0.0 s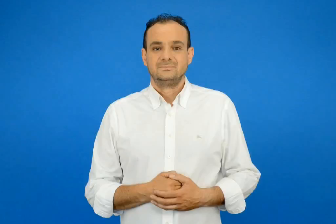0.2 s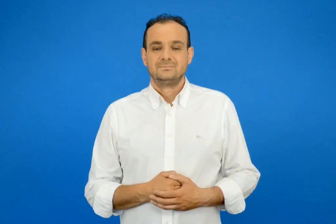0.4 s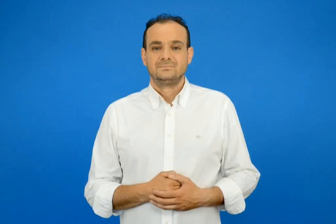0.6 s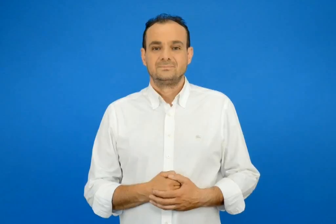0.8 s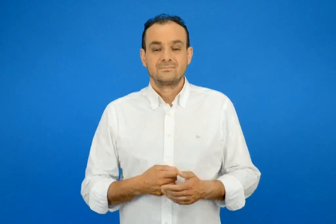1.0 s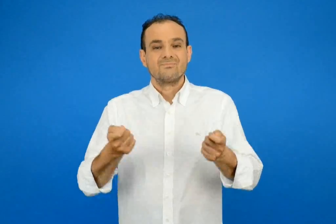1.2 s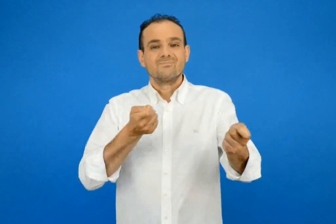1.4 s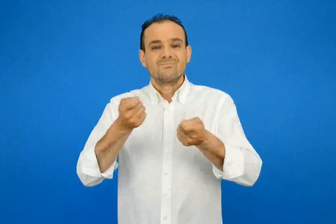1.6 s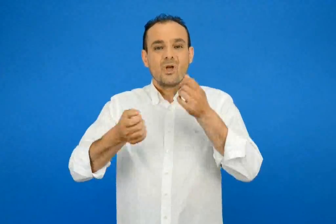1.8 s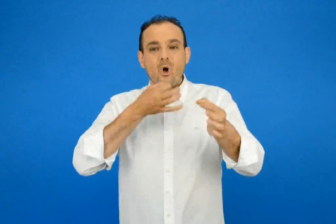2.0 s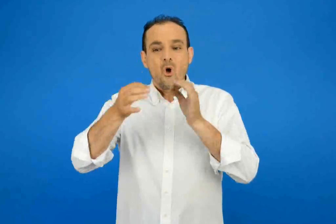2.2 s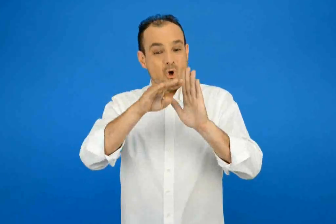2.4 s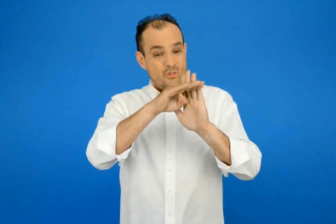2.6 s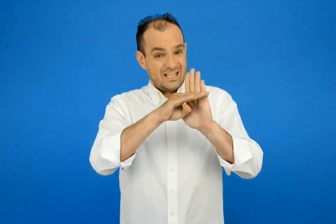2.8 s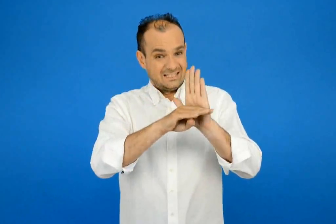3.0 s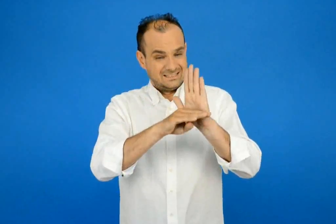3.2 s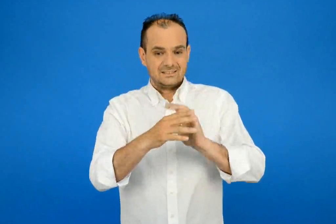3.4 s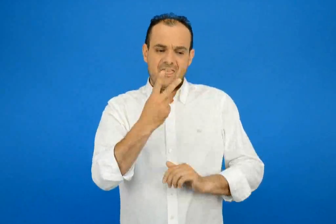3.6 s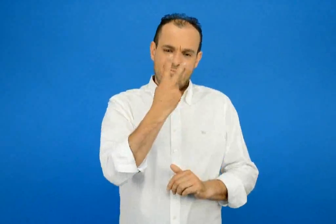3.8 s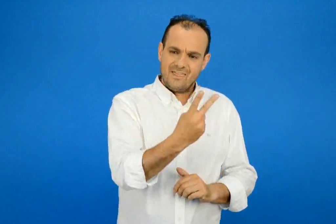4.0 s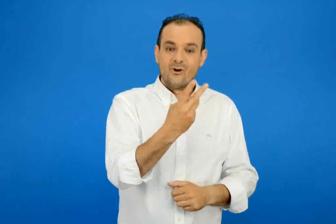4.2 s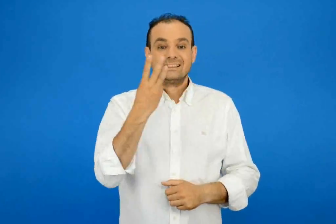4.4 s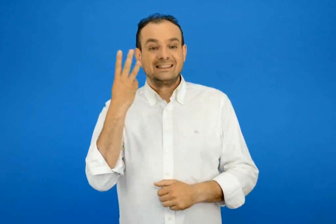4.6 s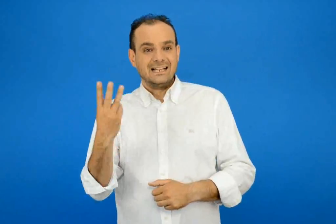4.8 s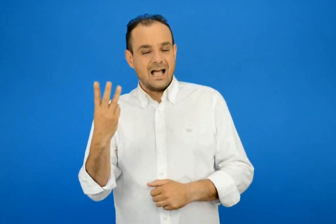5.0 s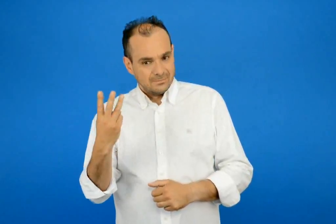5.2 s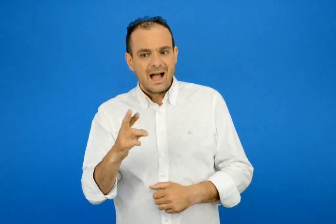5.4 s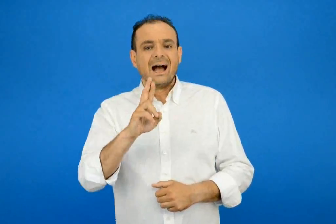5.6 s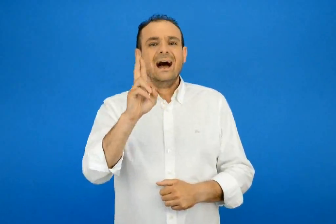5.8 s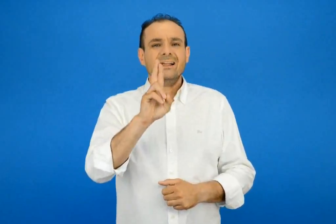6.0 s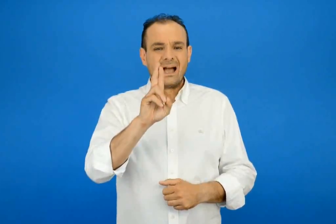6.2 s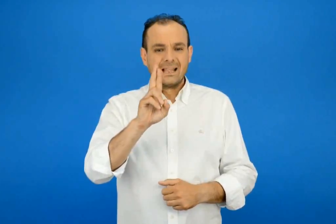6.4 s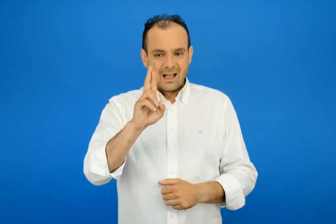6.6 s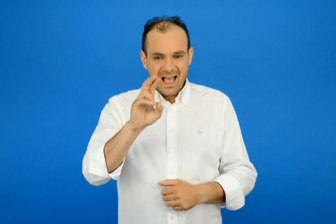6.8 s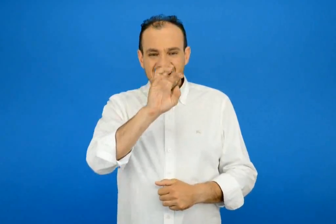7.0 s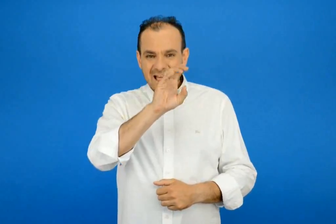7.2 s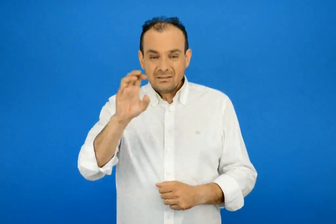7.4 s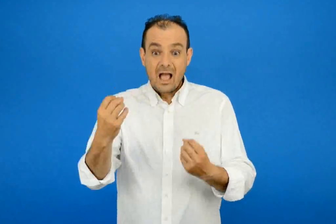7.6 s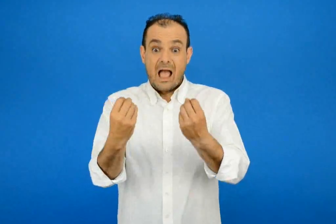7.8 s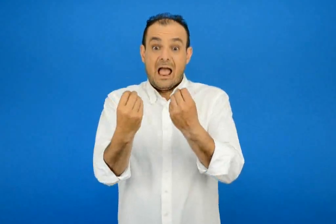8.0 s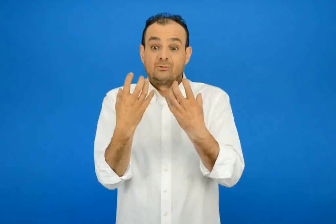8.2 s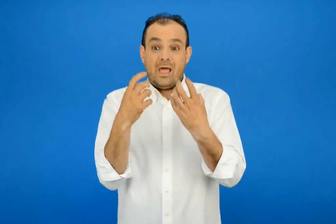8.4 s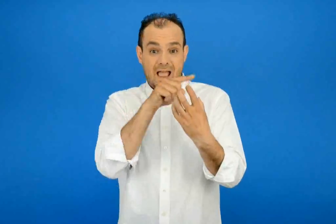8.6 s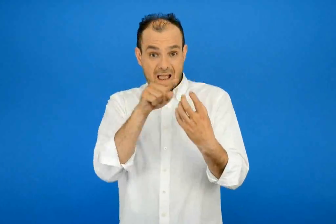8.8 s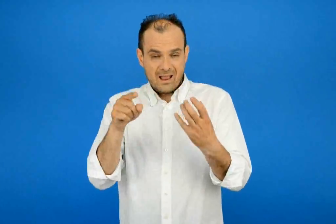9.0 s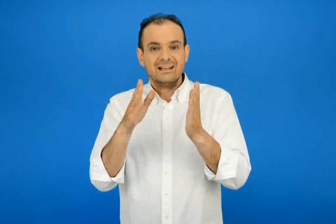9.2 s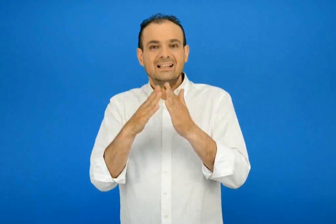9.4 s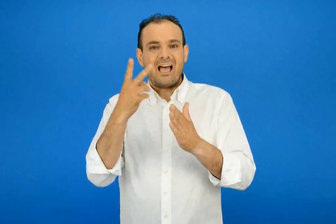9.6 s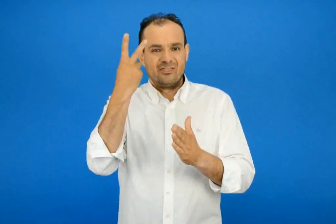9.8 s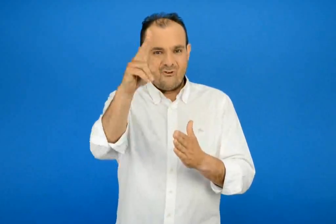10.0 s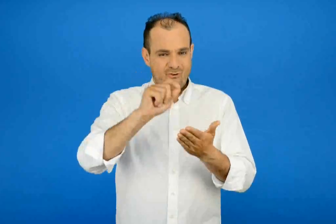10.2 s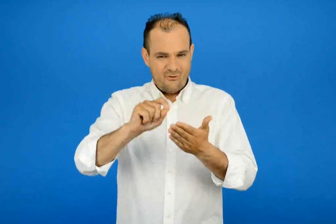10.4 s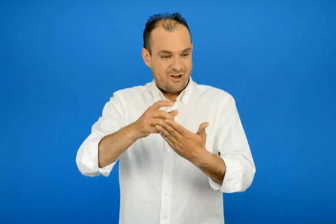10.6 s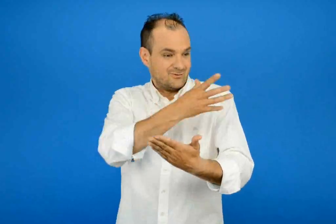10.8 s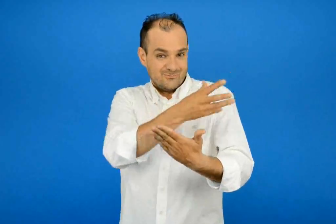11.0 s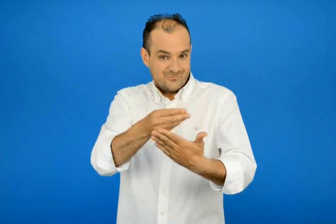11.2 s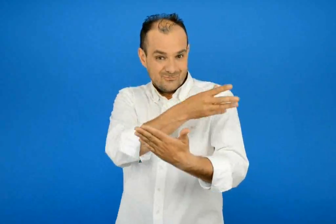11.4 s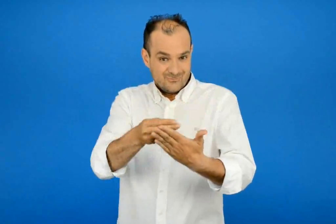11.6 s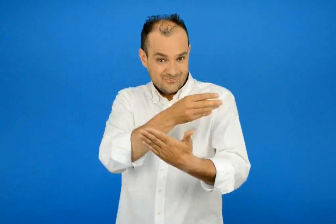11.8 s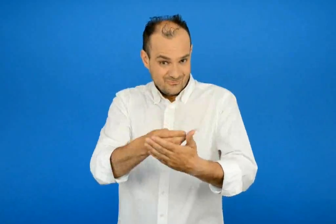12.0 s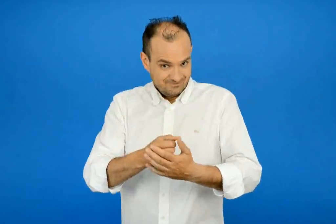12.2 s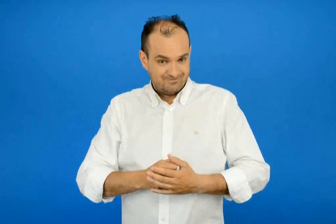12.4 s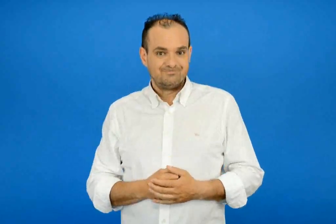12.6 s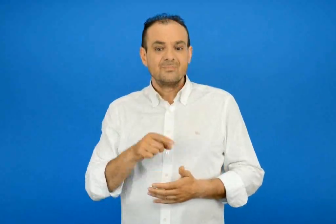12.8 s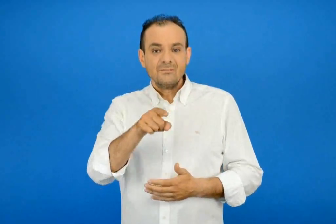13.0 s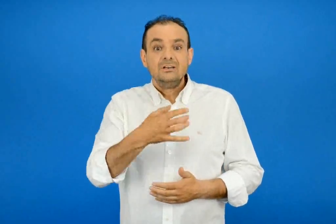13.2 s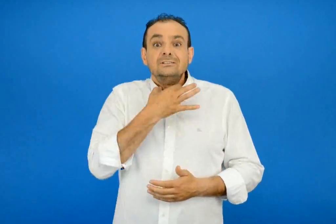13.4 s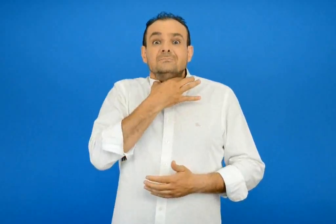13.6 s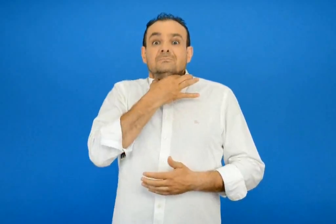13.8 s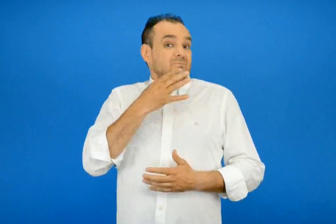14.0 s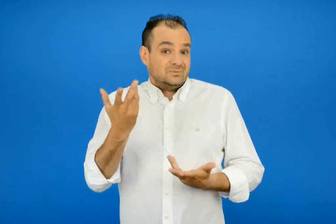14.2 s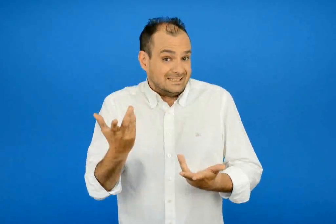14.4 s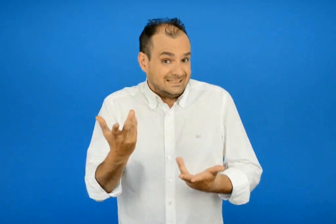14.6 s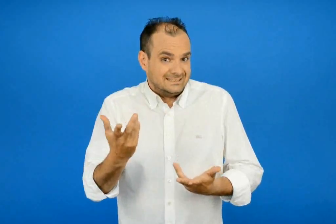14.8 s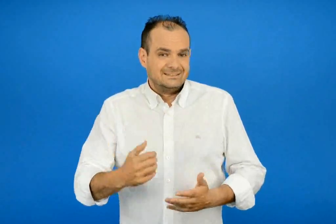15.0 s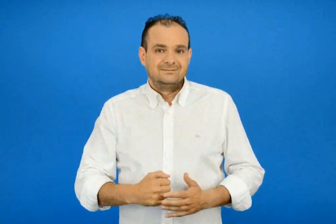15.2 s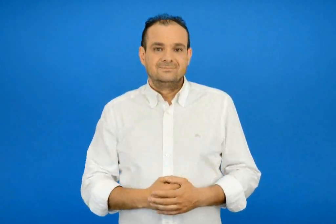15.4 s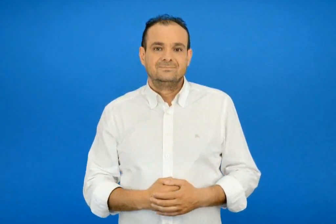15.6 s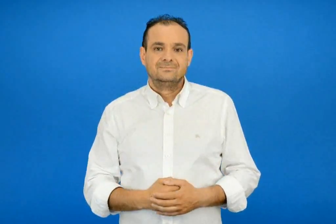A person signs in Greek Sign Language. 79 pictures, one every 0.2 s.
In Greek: αντίγραψε στο τετράδιο σου τα ρήματα που είναι γραμμένα με έντονα γράμματα στις οδηγίες 2 και 3 σε τι χρησιμεύουν ;
